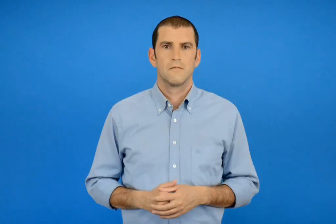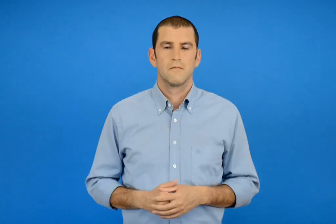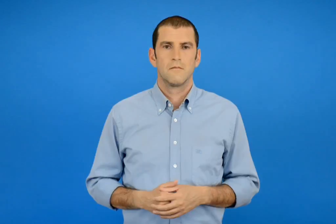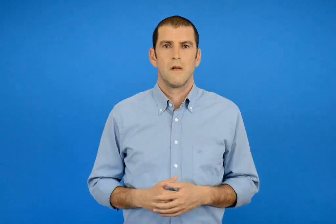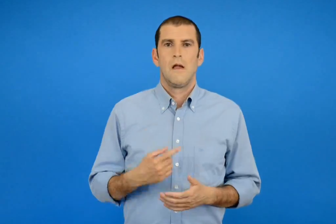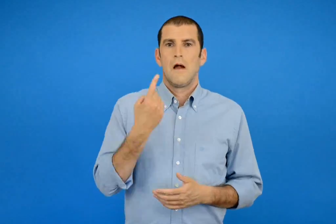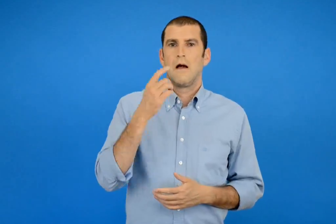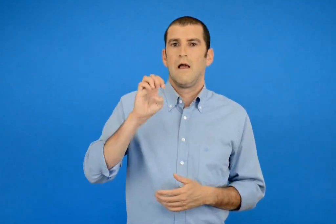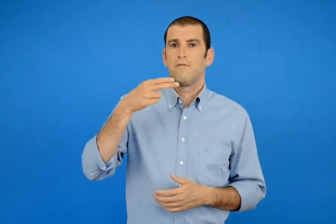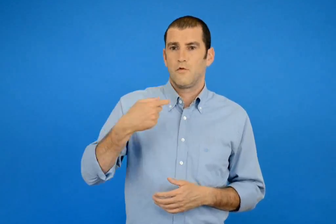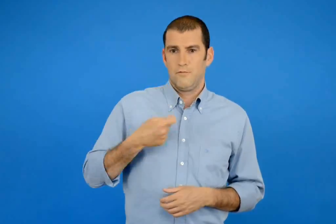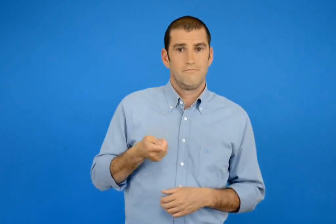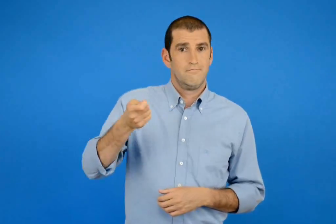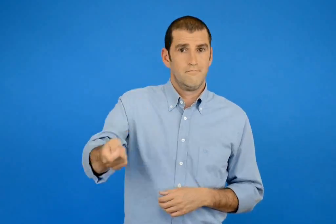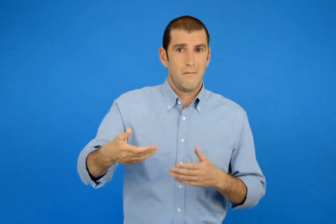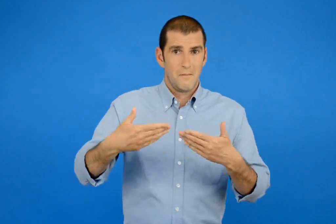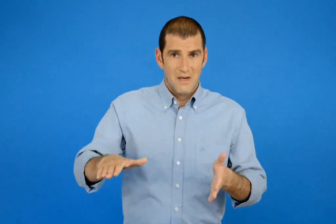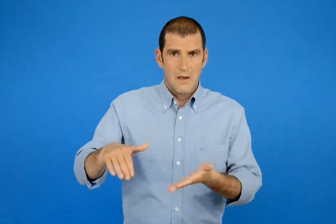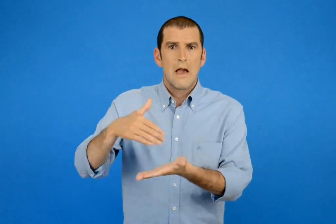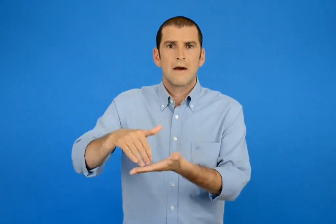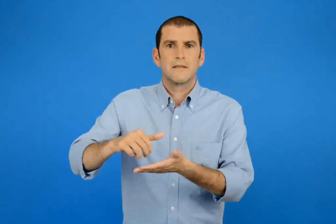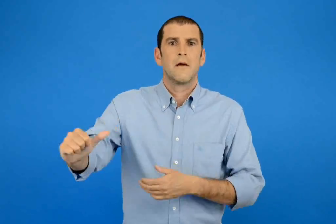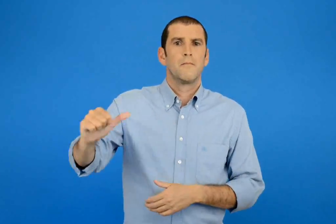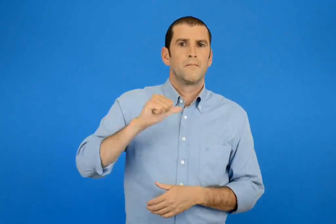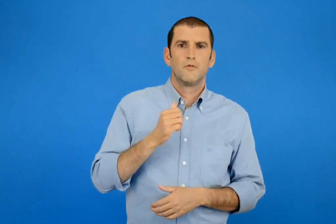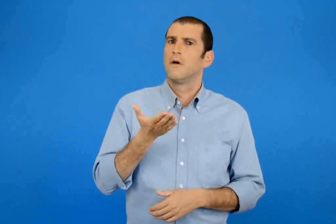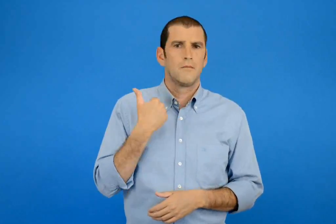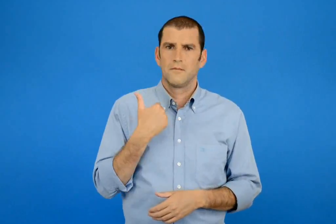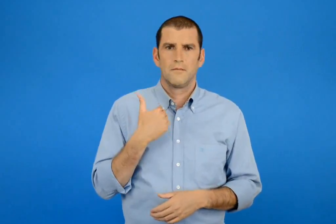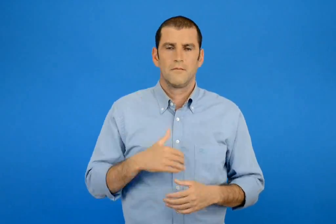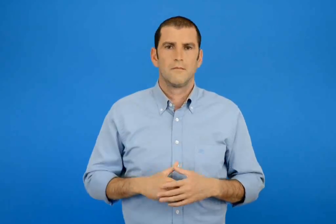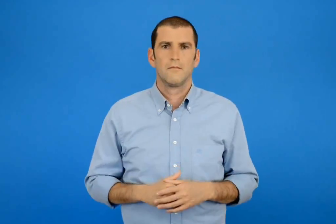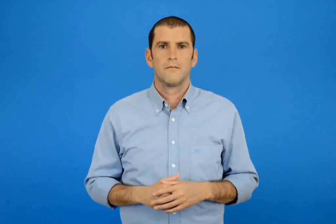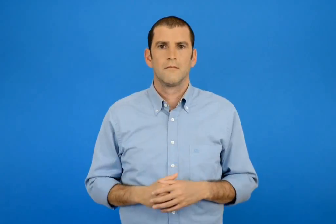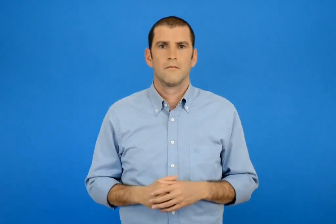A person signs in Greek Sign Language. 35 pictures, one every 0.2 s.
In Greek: έδωσα 1 € και δεν πήρα ρέστα
